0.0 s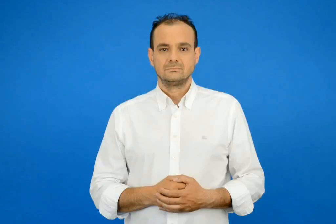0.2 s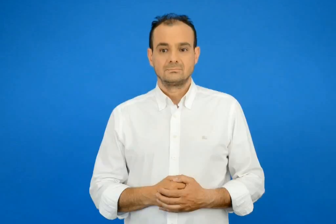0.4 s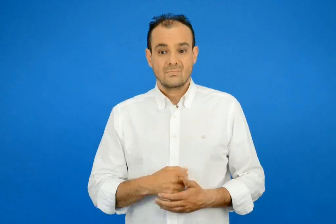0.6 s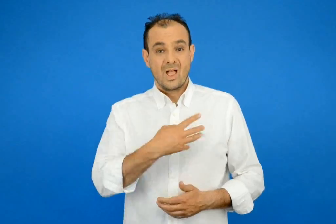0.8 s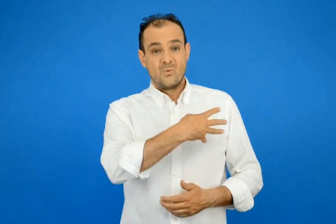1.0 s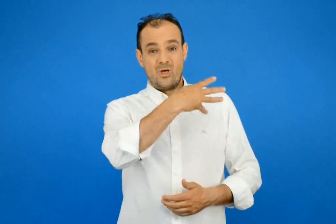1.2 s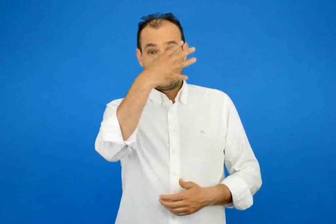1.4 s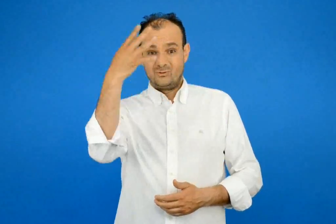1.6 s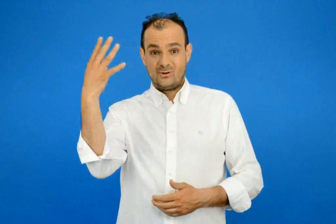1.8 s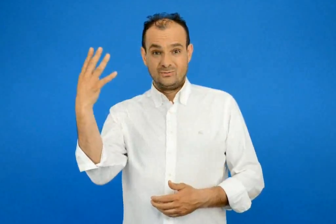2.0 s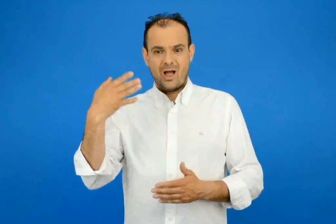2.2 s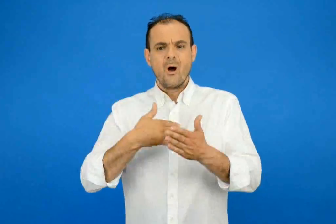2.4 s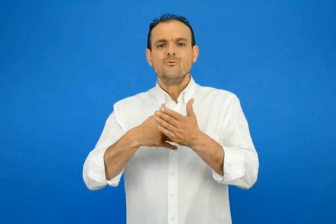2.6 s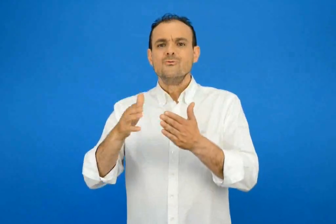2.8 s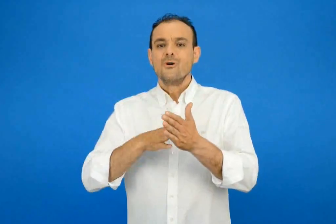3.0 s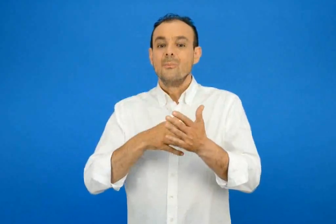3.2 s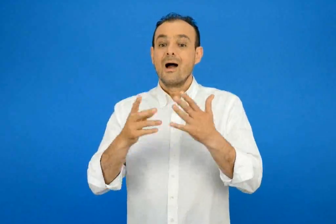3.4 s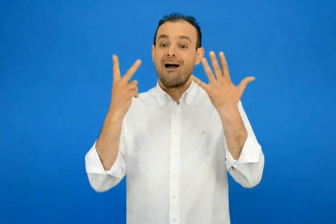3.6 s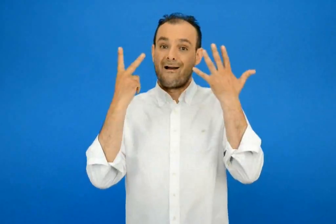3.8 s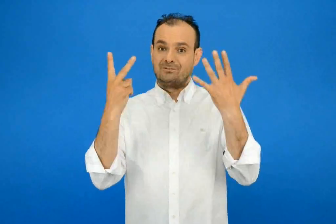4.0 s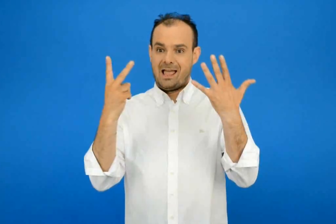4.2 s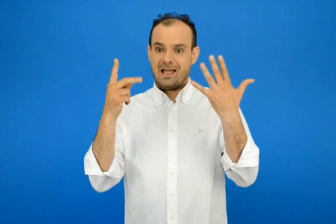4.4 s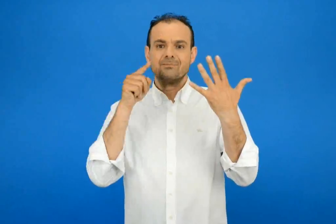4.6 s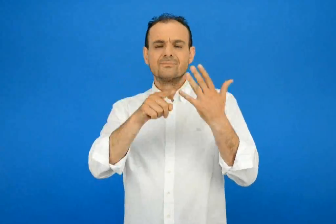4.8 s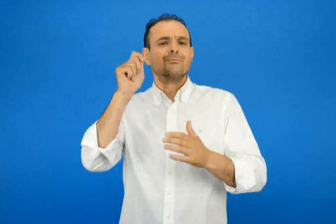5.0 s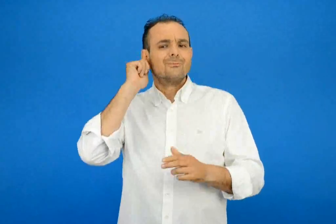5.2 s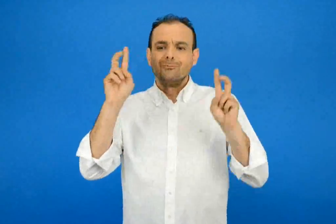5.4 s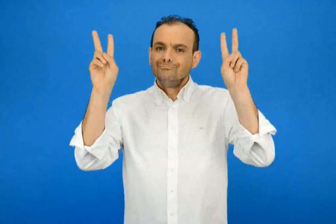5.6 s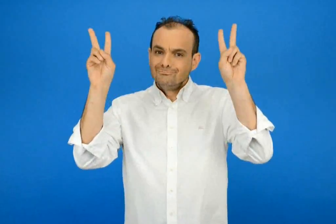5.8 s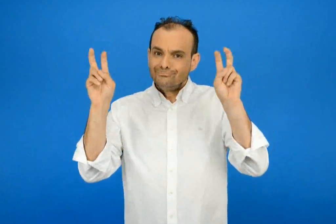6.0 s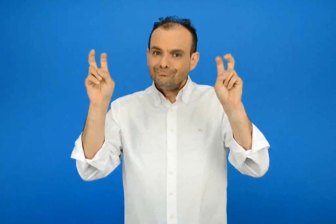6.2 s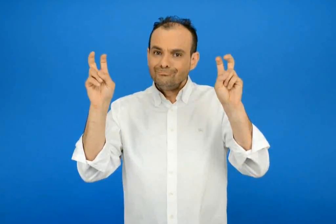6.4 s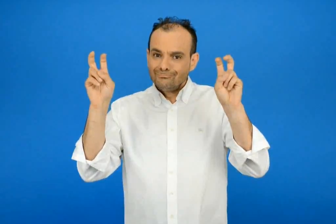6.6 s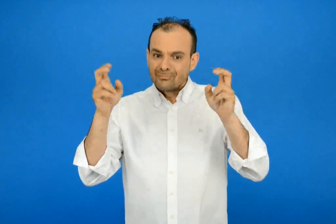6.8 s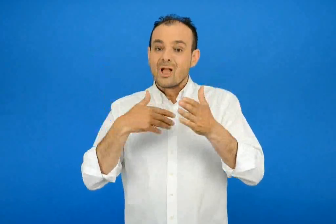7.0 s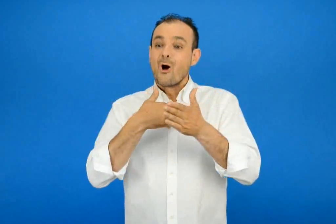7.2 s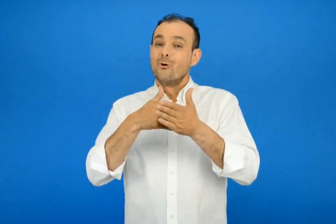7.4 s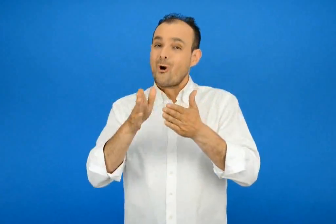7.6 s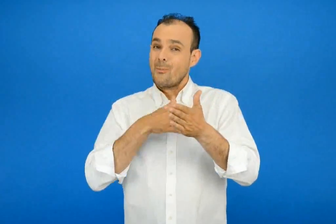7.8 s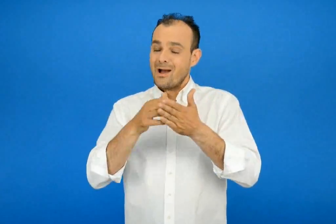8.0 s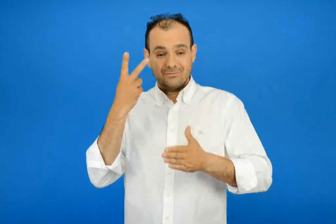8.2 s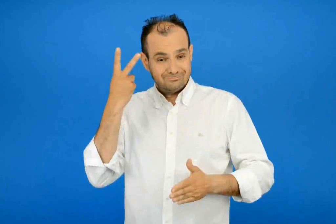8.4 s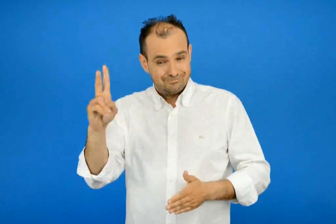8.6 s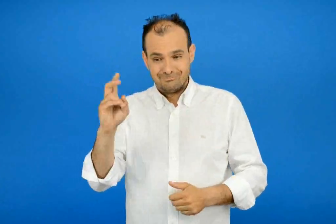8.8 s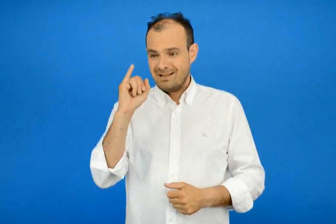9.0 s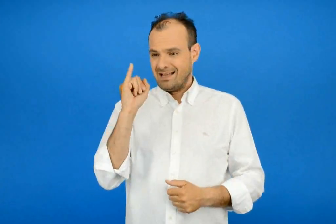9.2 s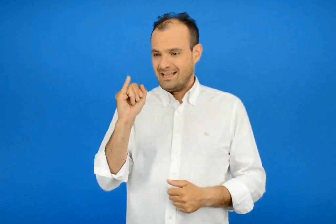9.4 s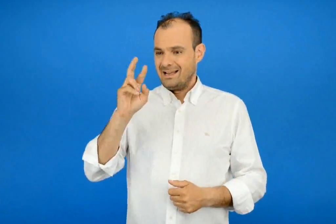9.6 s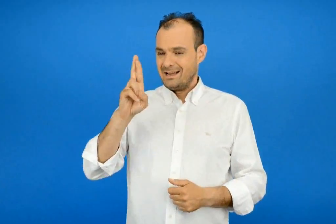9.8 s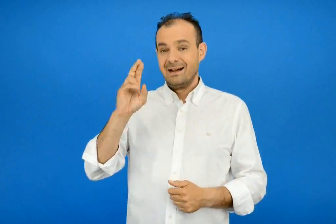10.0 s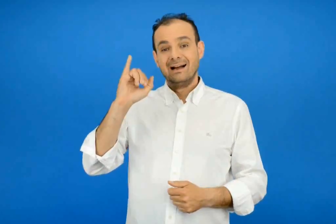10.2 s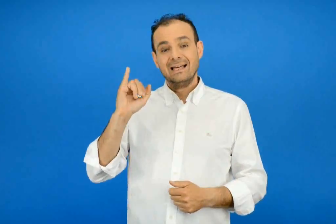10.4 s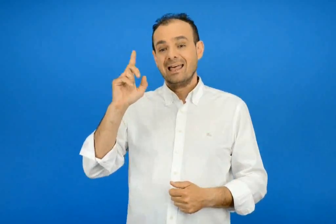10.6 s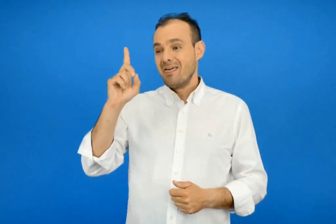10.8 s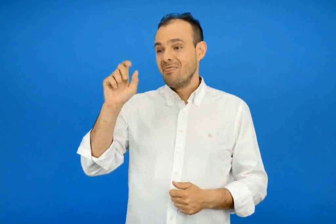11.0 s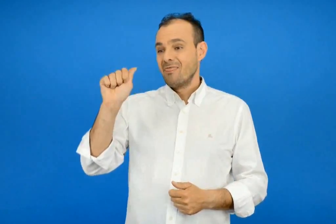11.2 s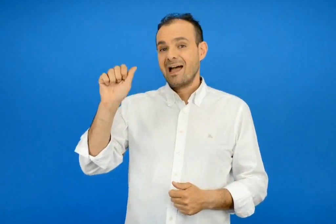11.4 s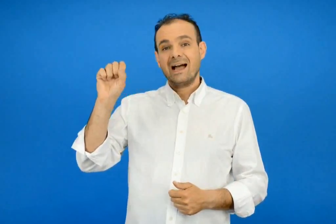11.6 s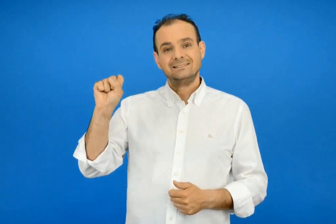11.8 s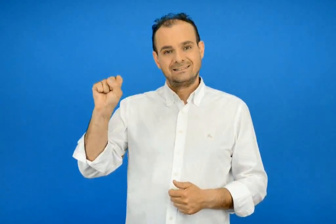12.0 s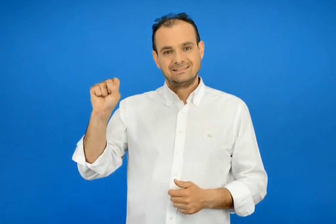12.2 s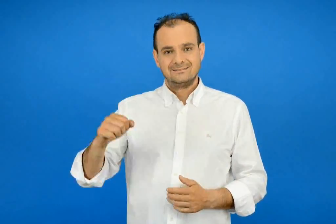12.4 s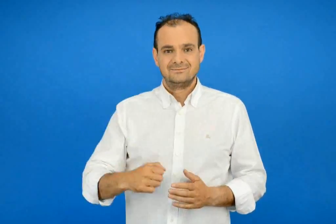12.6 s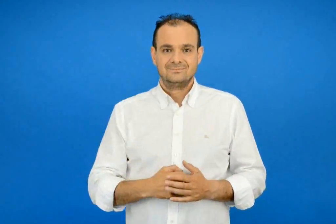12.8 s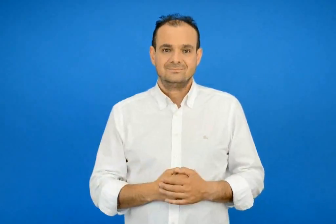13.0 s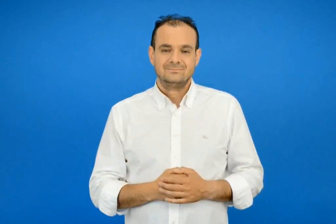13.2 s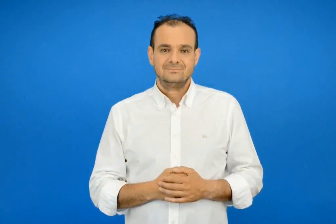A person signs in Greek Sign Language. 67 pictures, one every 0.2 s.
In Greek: τα εφτά χρώματα του ουράνιου τόξου τα όποια ονομάζουμε χρώματα της ίριδας είναι
